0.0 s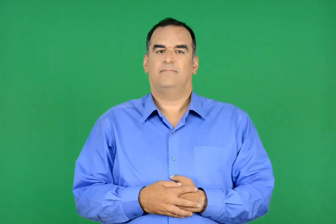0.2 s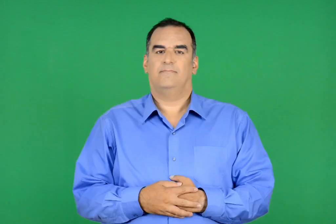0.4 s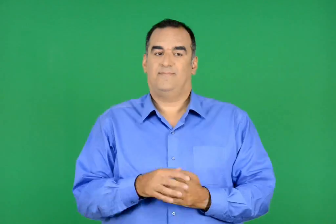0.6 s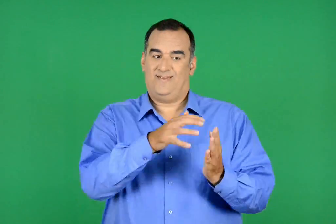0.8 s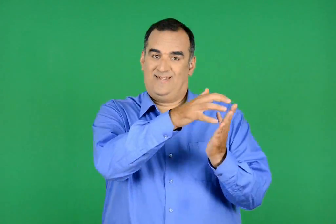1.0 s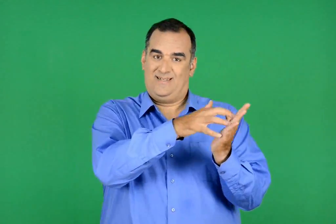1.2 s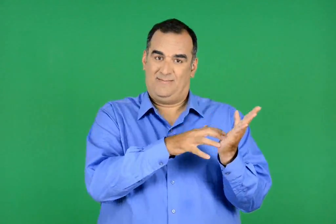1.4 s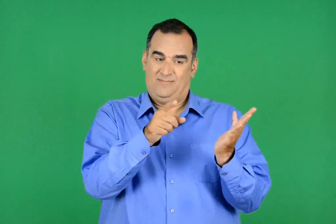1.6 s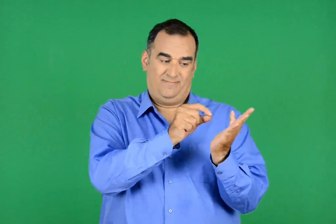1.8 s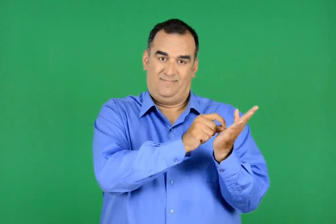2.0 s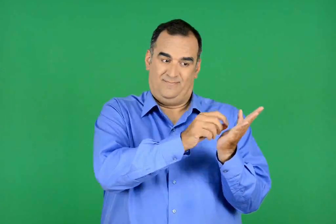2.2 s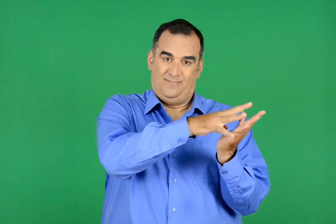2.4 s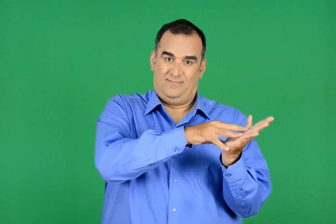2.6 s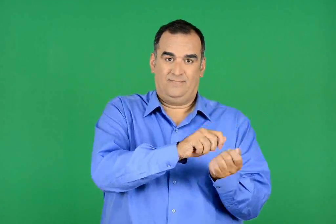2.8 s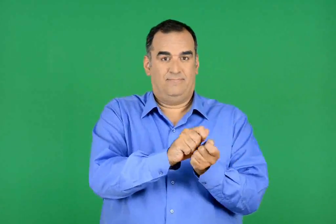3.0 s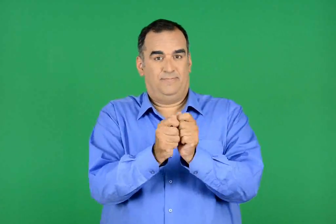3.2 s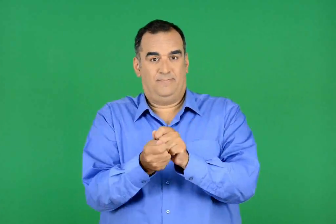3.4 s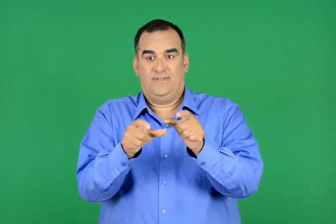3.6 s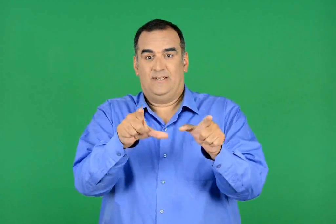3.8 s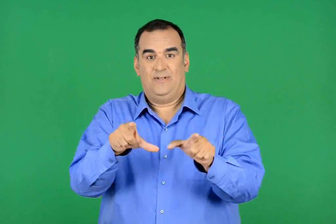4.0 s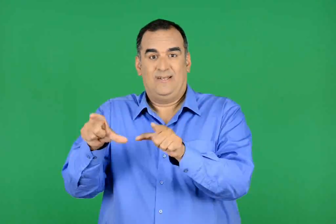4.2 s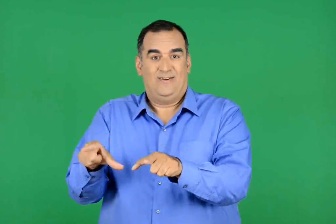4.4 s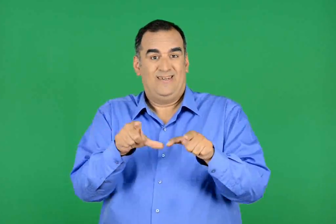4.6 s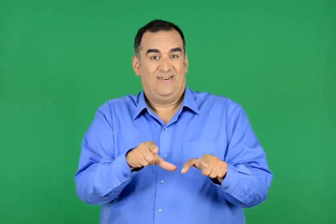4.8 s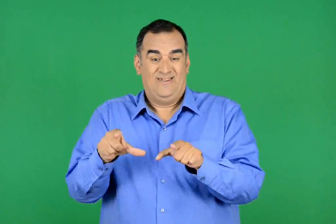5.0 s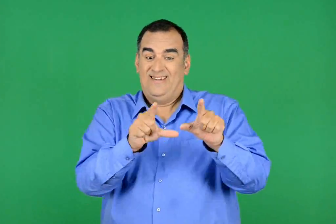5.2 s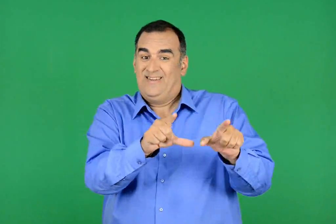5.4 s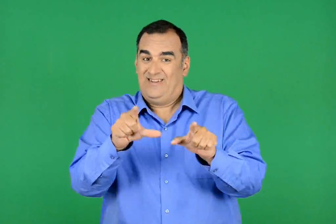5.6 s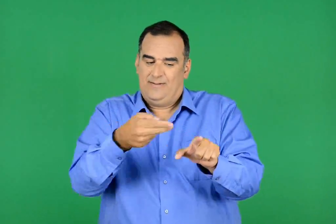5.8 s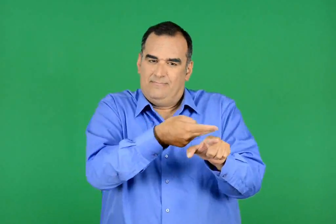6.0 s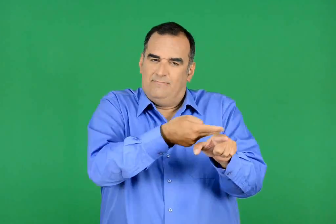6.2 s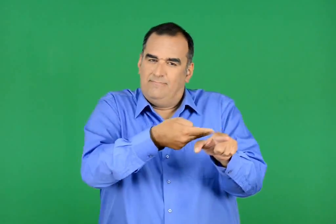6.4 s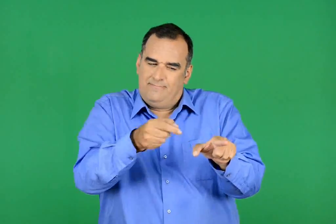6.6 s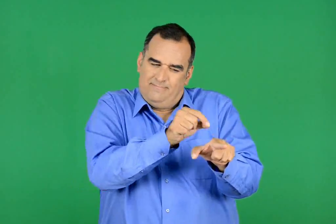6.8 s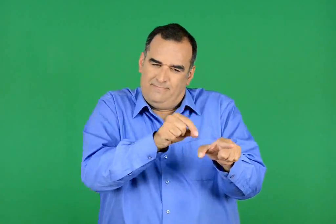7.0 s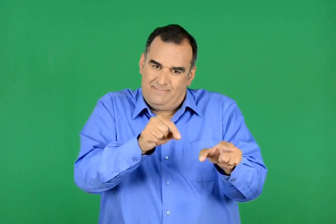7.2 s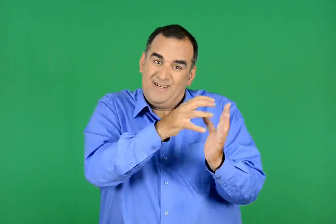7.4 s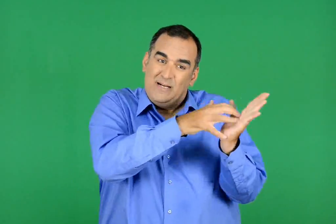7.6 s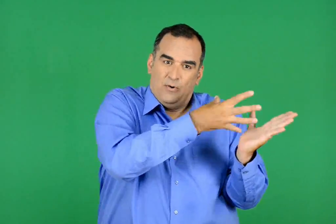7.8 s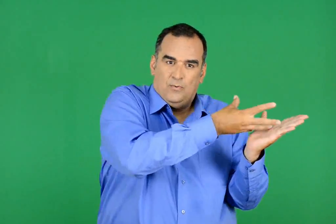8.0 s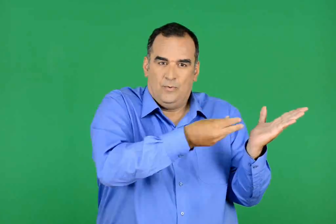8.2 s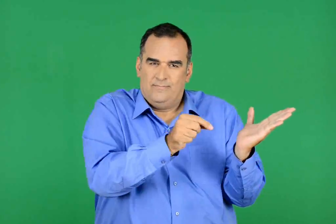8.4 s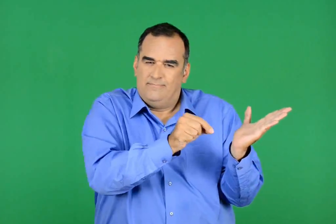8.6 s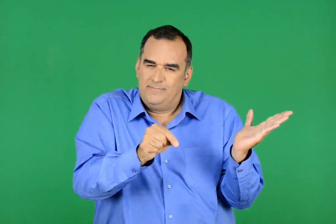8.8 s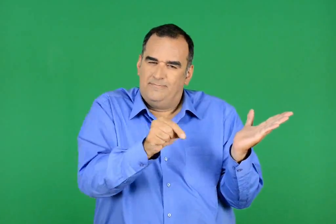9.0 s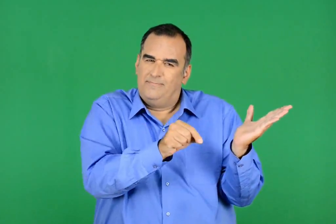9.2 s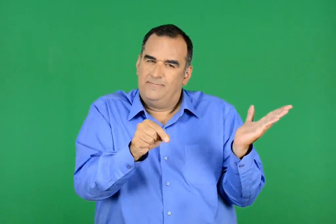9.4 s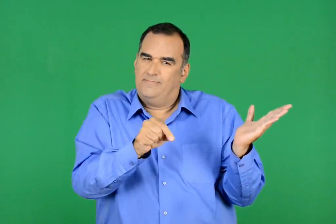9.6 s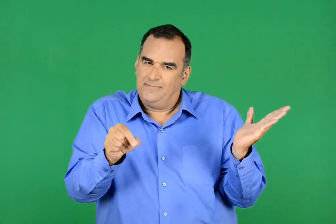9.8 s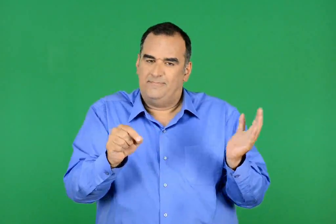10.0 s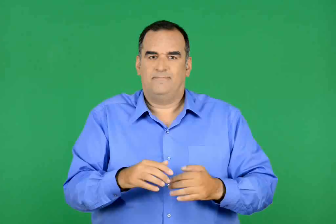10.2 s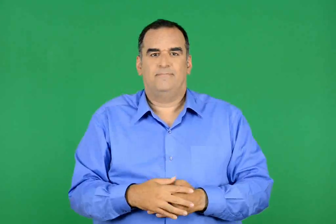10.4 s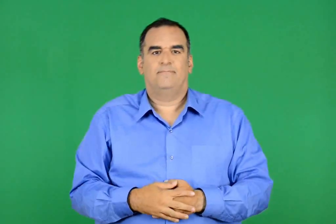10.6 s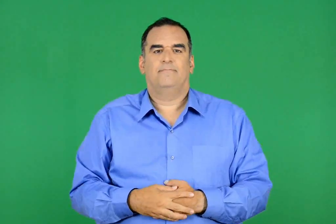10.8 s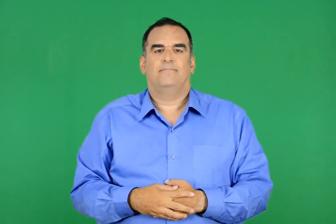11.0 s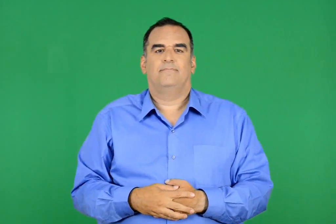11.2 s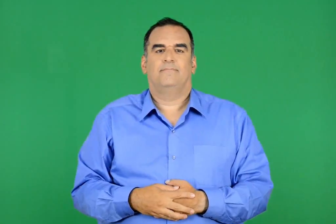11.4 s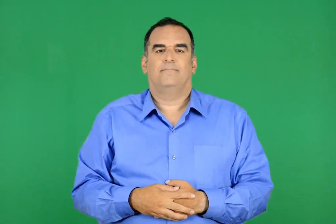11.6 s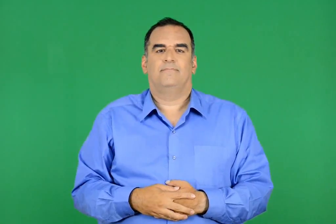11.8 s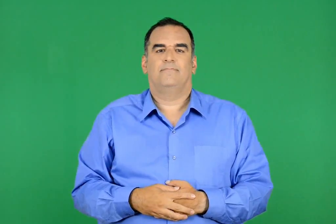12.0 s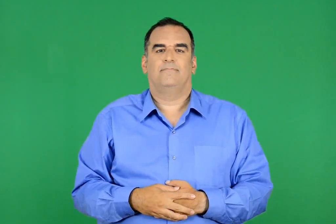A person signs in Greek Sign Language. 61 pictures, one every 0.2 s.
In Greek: να παραστήσετε τα κυριότερα γεγονότα του κειμένου με εικόνες. να γράψετε τίτλους για τις εικόνες , χρησιμοποιώντας φράσεις του κειμένου
